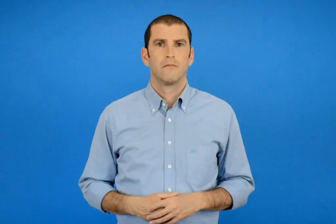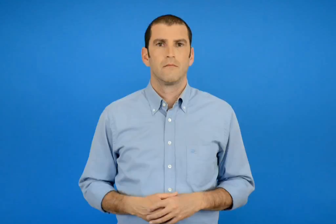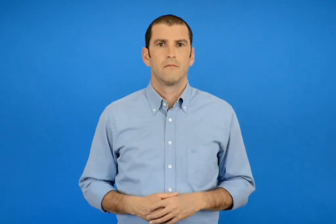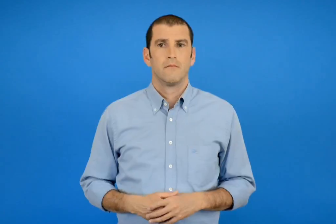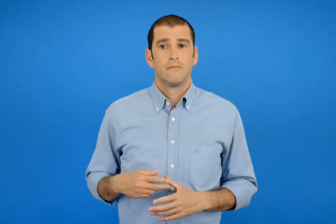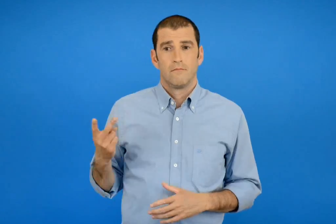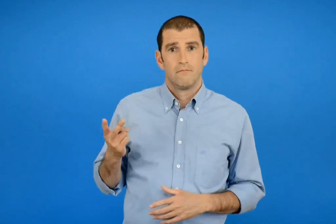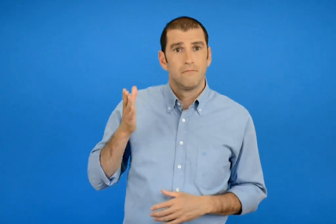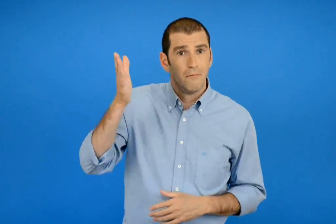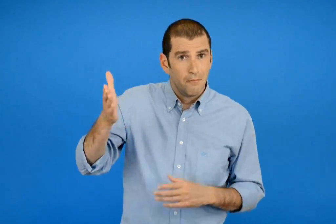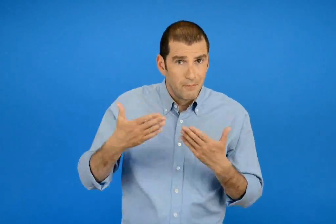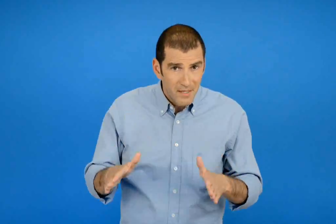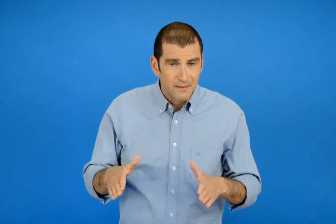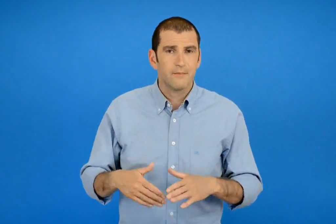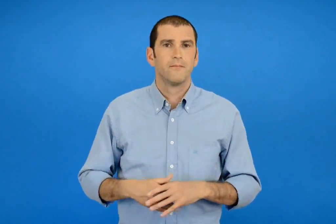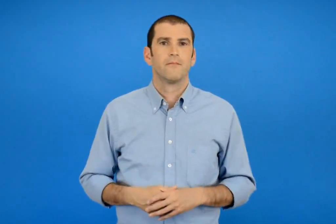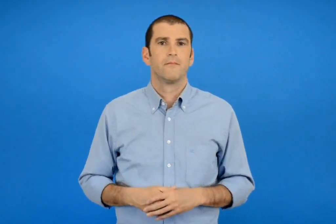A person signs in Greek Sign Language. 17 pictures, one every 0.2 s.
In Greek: πήγαν
